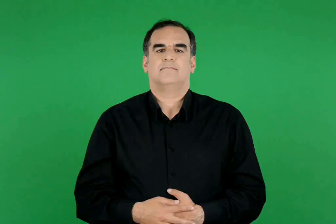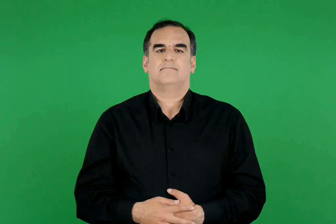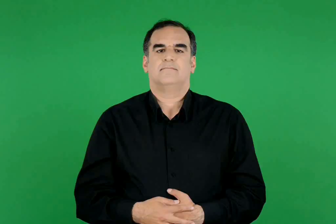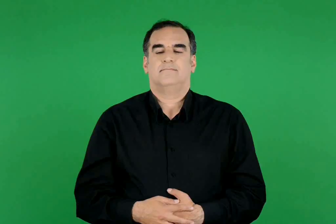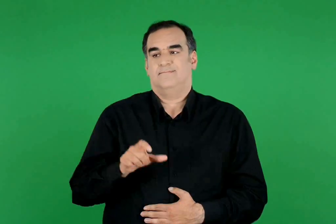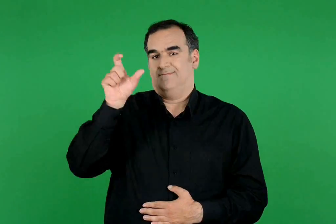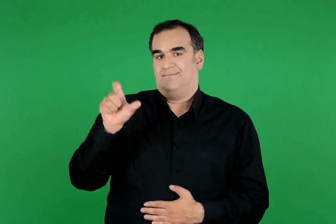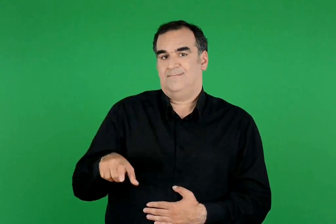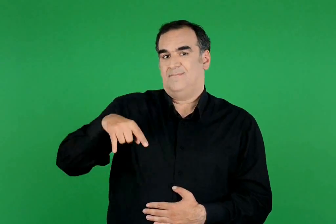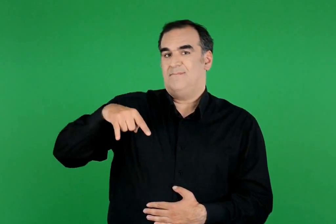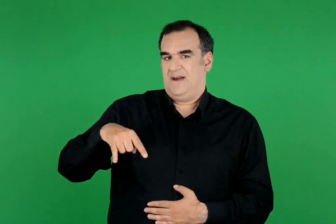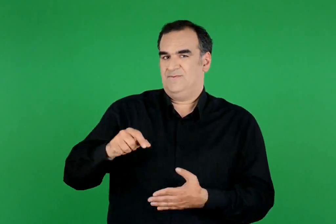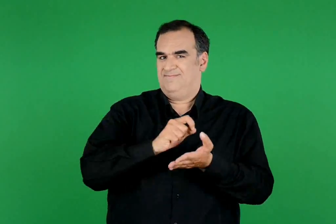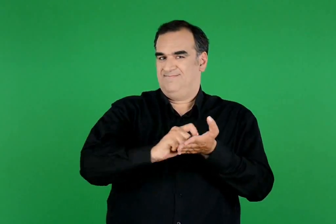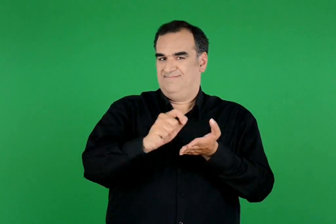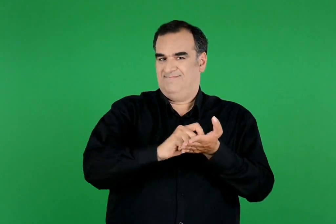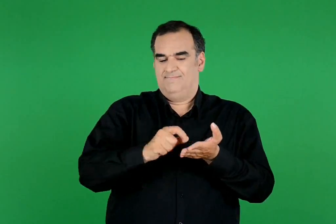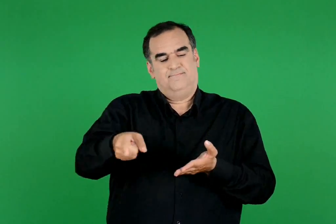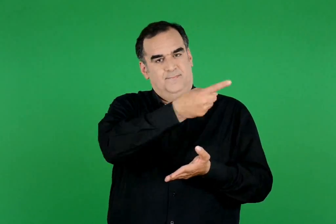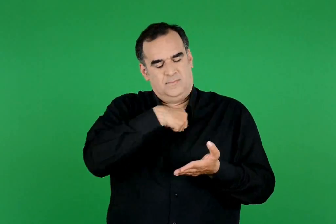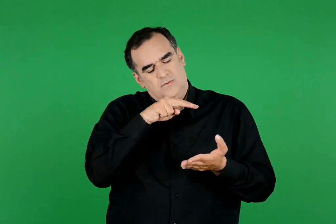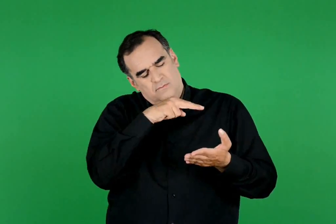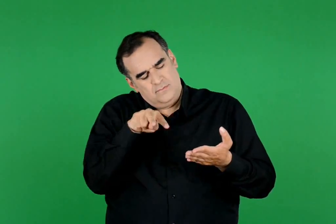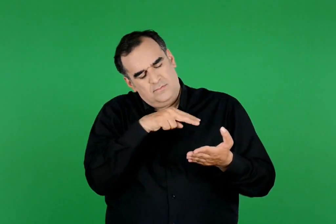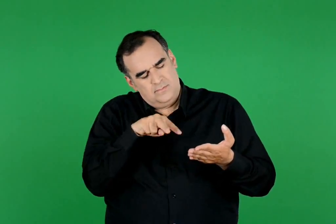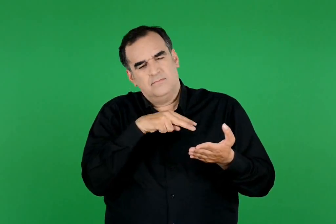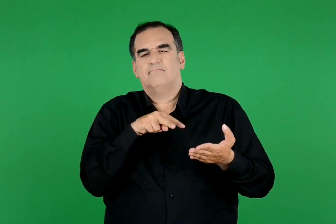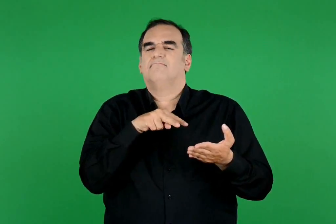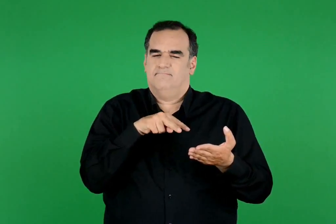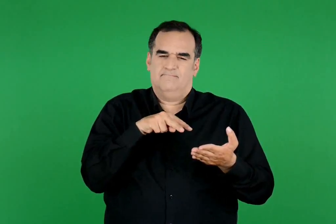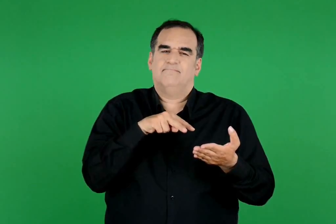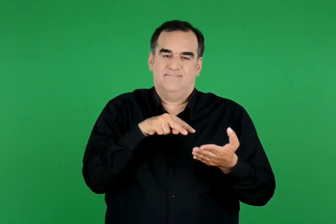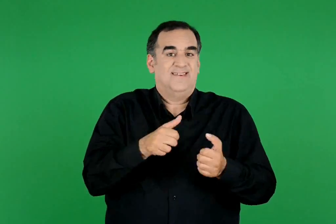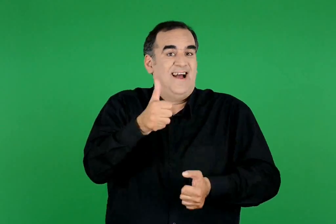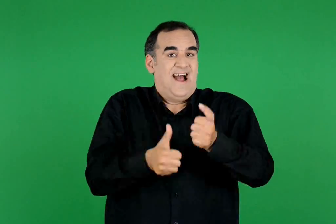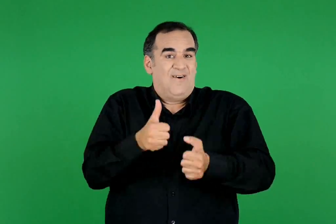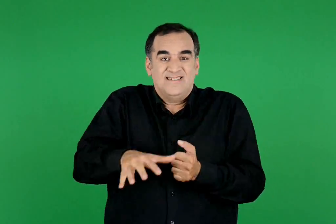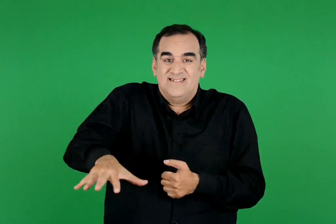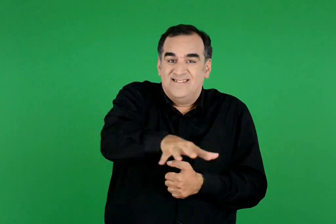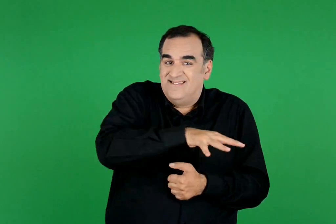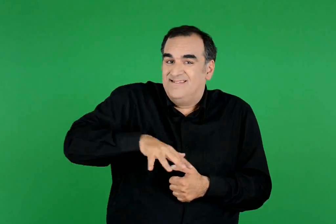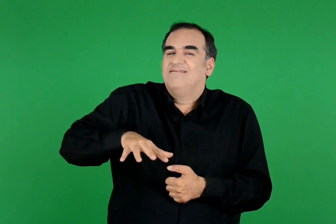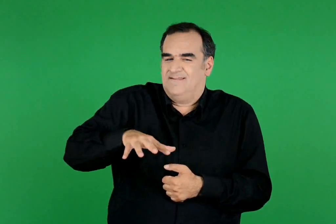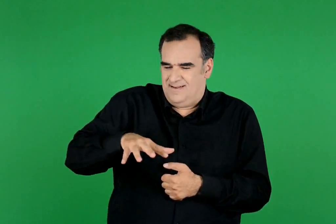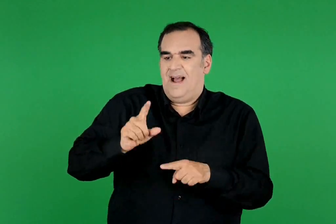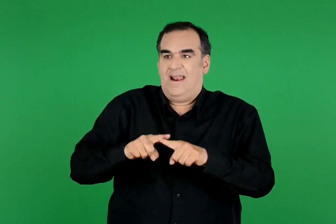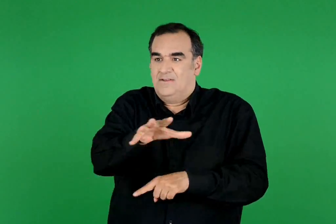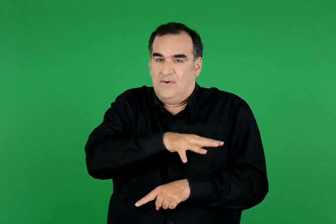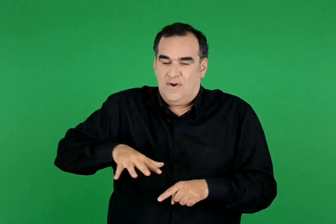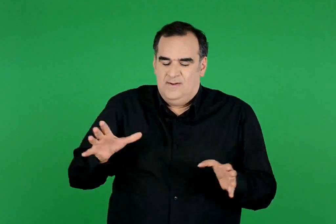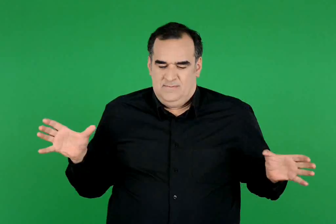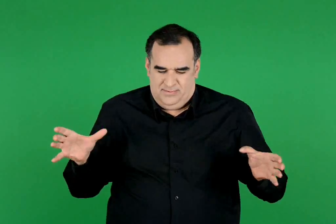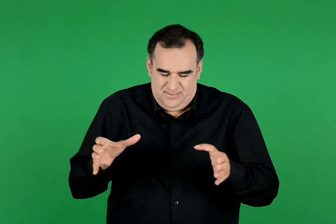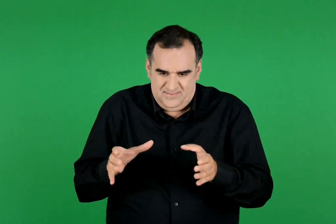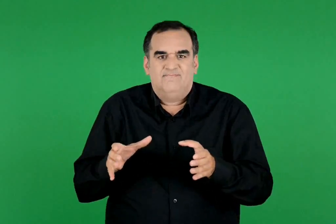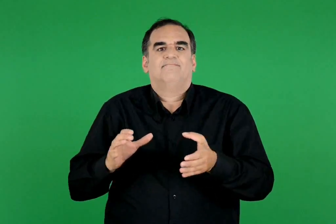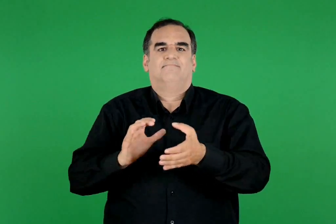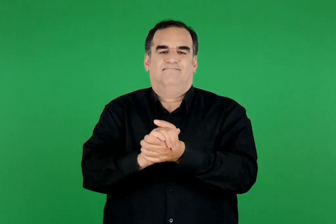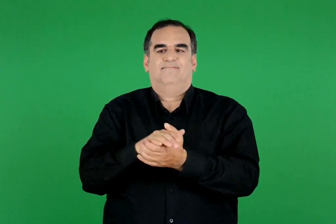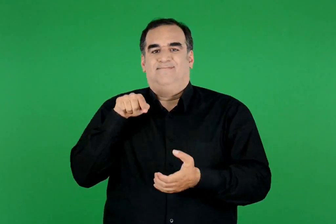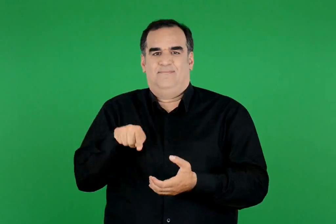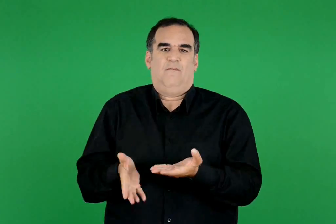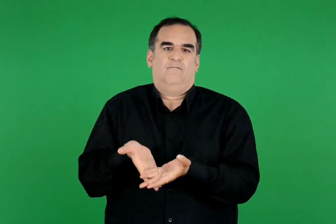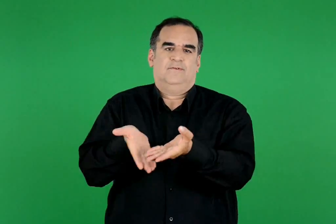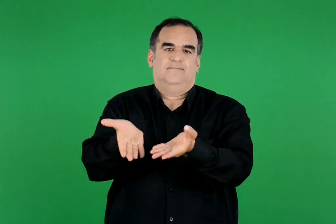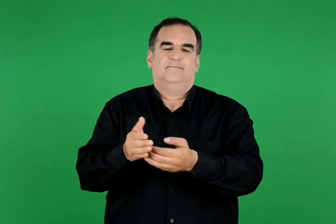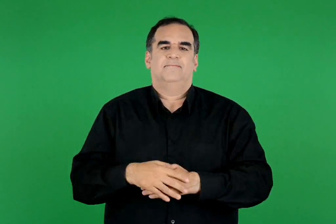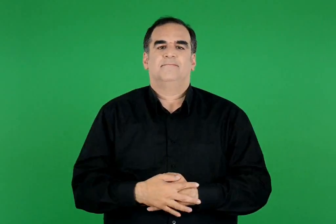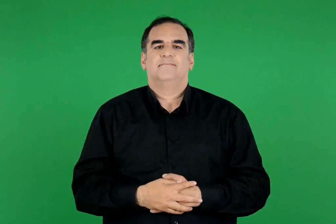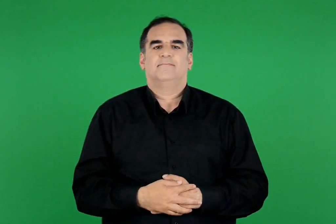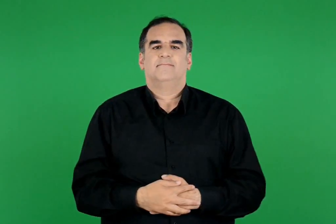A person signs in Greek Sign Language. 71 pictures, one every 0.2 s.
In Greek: διαβάζουμε τους στίχους του πινδάρου. οι αγώνες βοήθησαν ώστε οι έλληνες να νιώσουν ενωμένοι
